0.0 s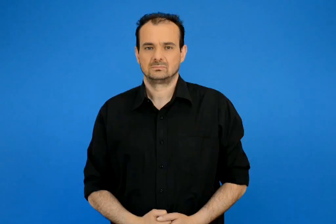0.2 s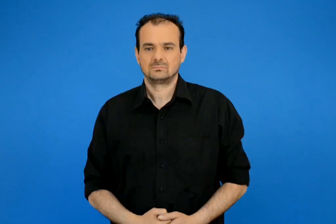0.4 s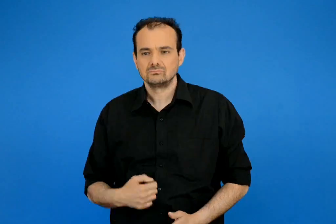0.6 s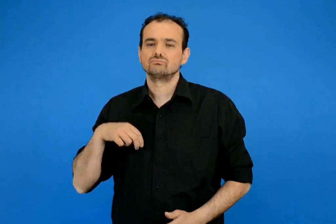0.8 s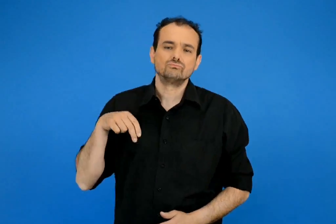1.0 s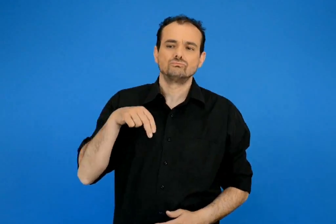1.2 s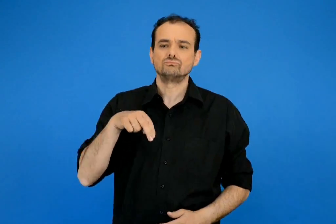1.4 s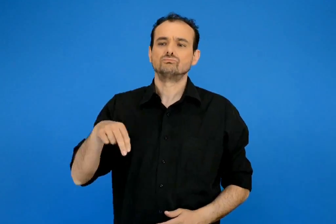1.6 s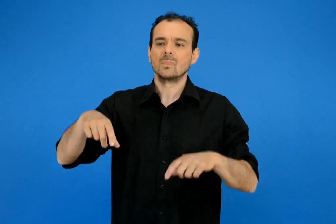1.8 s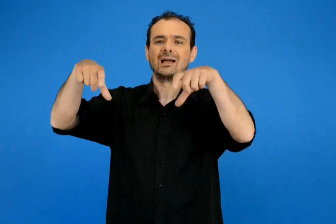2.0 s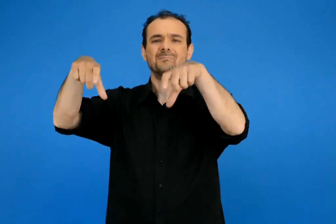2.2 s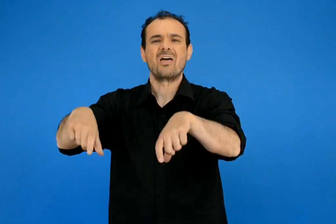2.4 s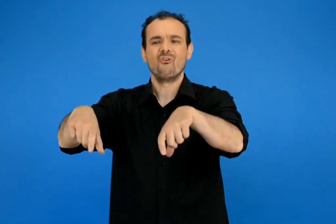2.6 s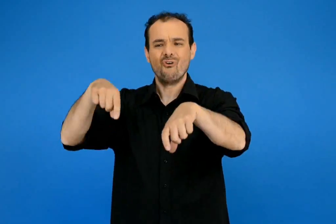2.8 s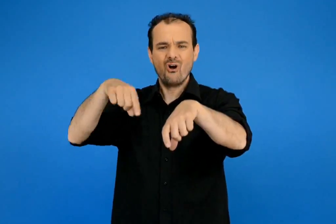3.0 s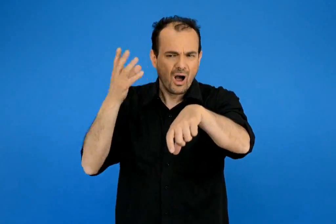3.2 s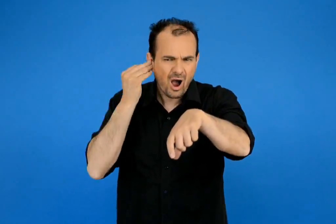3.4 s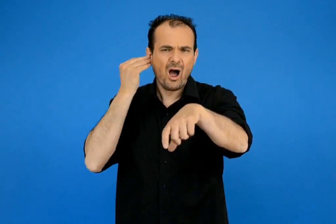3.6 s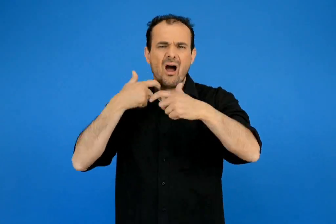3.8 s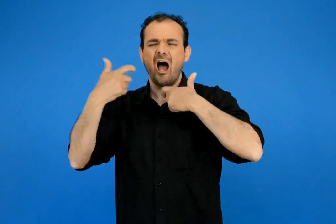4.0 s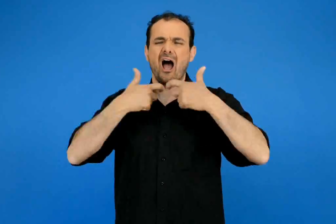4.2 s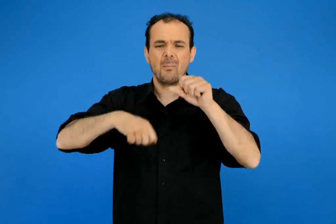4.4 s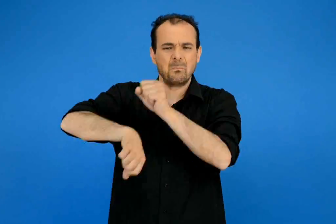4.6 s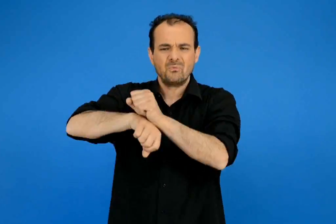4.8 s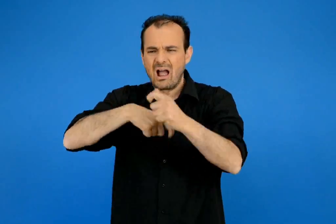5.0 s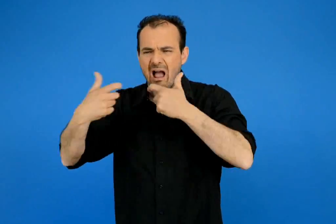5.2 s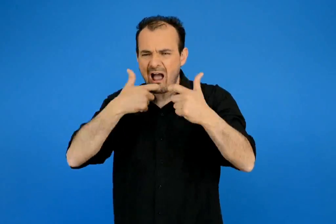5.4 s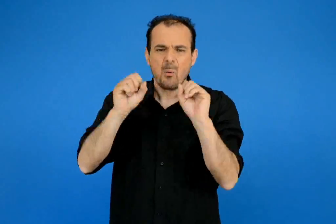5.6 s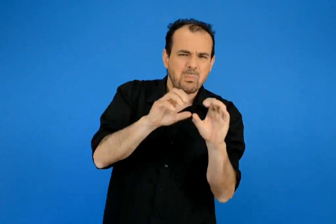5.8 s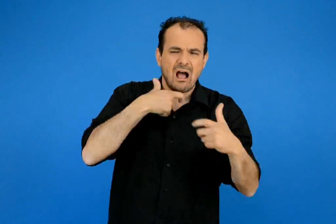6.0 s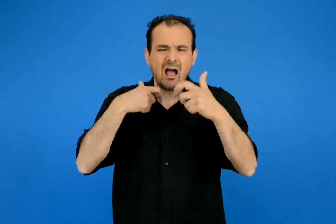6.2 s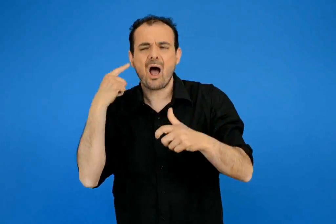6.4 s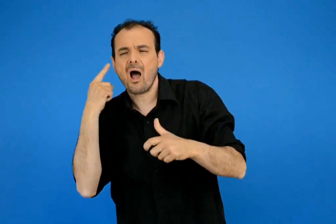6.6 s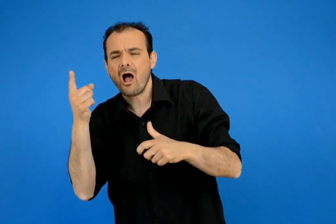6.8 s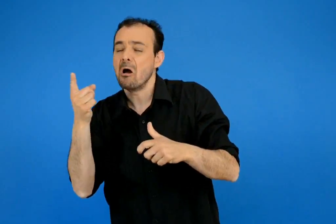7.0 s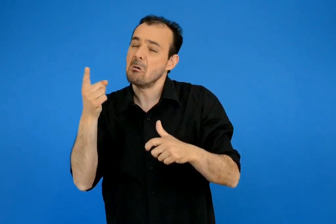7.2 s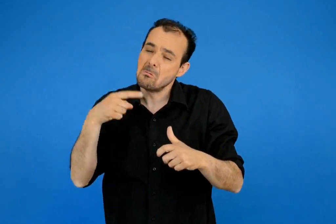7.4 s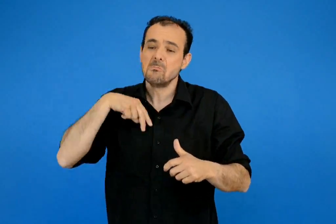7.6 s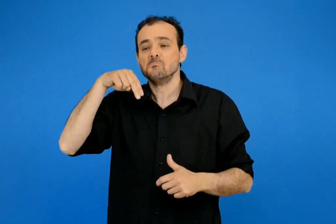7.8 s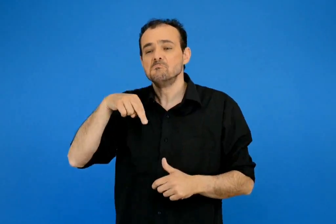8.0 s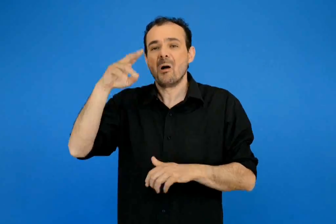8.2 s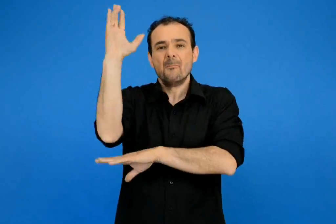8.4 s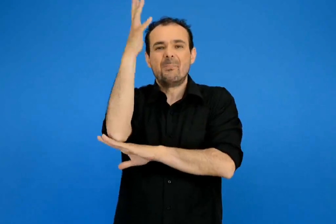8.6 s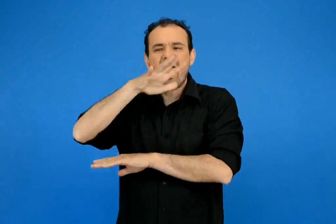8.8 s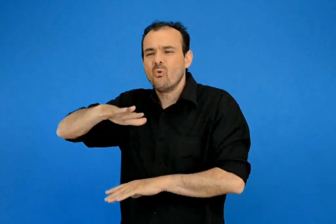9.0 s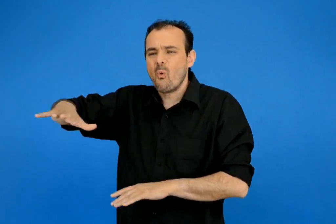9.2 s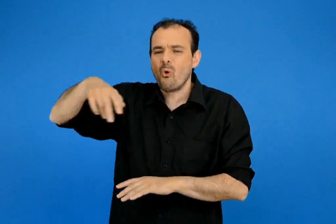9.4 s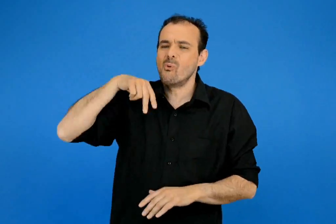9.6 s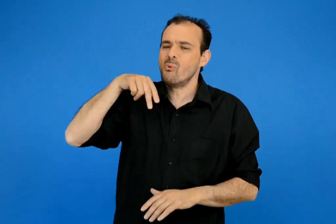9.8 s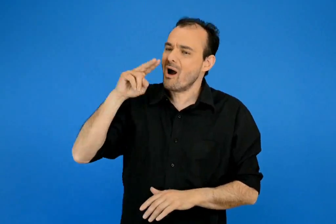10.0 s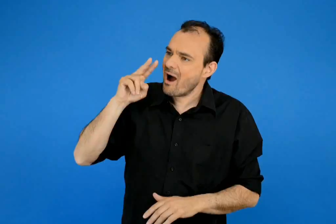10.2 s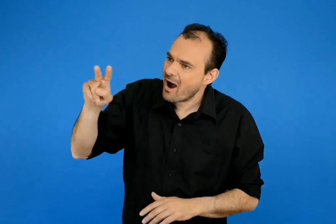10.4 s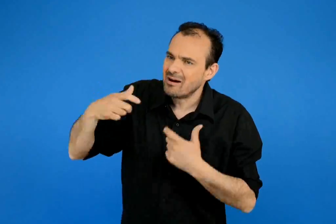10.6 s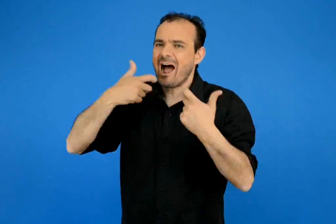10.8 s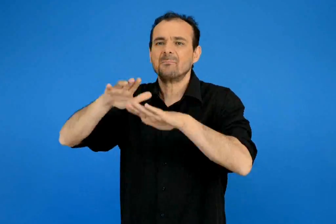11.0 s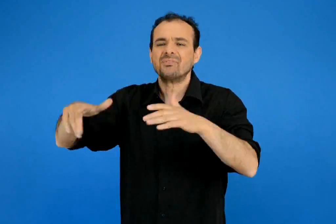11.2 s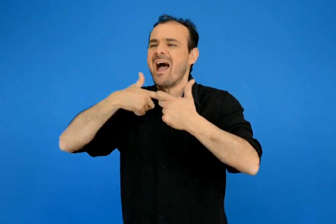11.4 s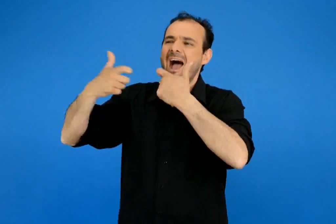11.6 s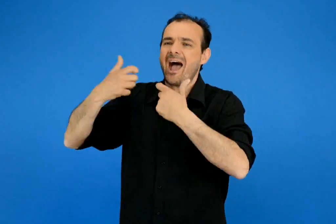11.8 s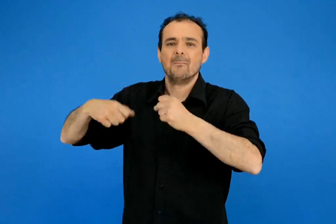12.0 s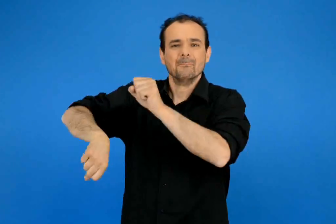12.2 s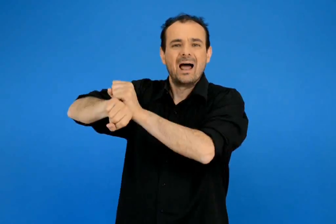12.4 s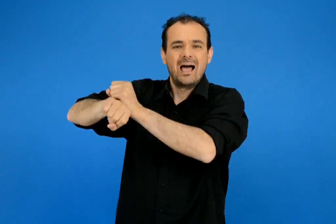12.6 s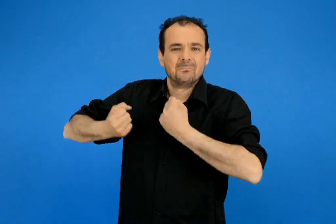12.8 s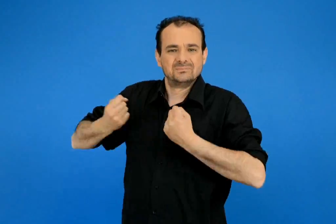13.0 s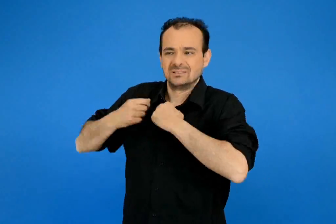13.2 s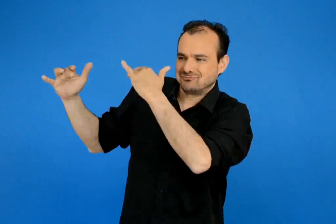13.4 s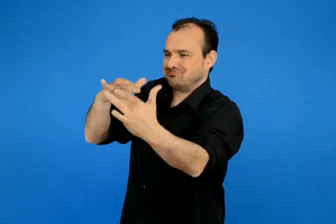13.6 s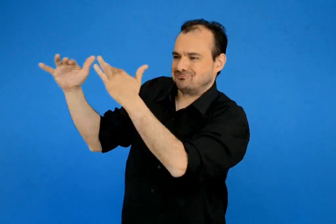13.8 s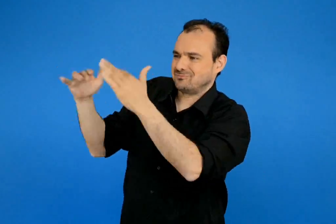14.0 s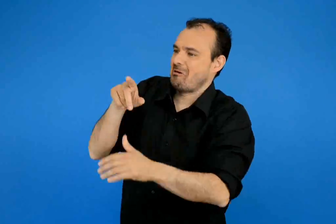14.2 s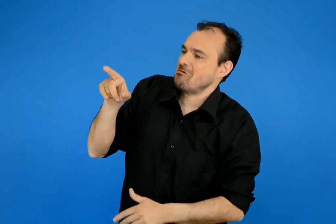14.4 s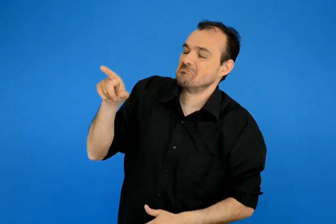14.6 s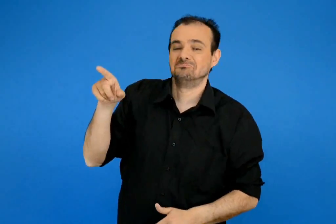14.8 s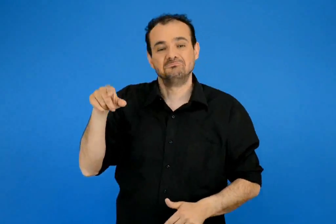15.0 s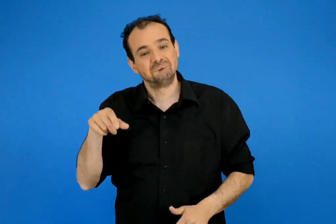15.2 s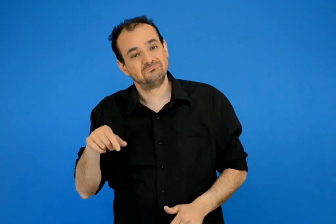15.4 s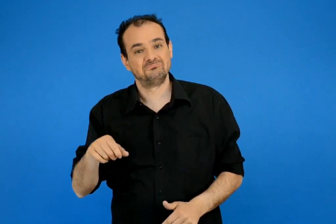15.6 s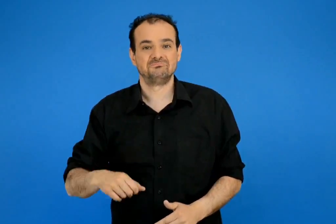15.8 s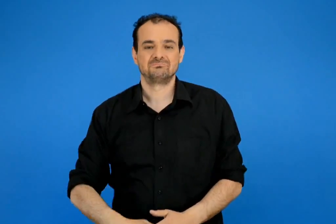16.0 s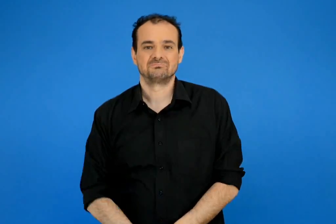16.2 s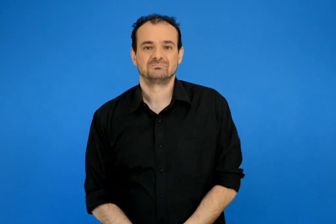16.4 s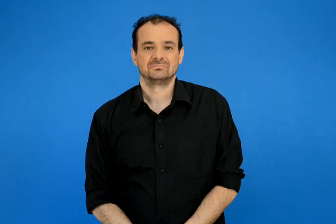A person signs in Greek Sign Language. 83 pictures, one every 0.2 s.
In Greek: σε λίγο βλέπω το γήπεδο και ακούω τις φωνές των ποδοσφαιριστών και του προπονητή από το πάρκο έρχονται φωνές παιδιών που παίζουν μπάλα
